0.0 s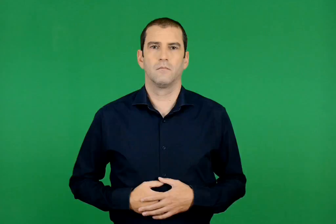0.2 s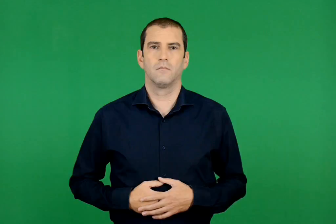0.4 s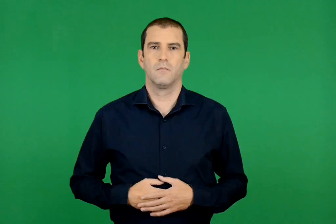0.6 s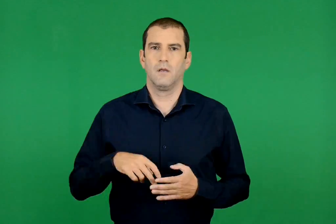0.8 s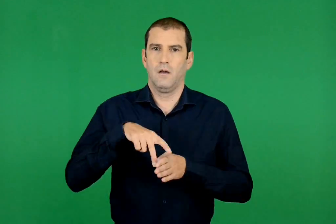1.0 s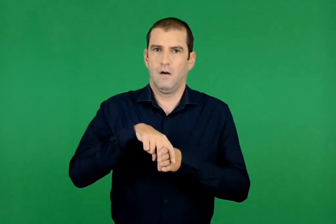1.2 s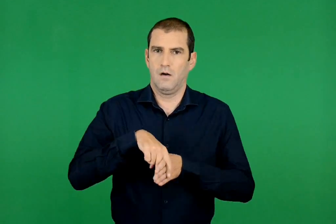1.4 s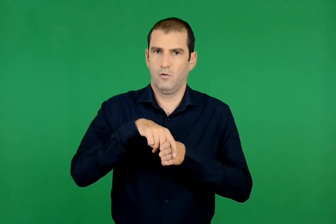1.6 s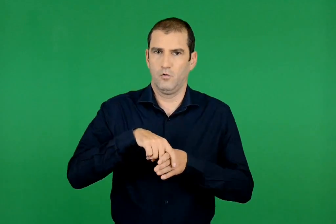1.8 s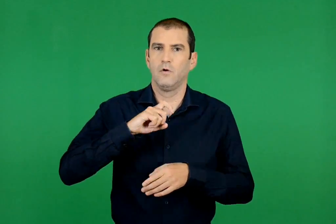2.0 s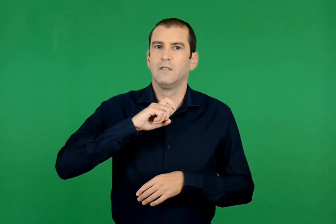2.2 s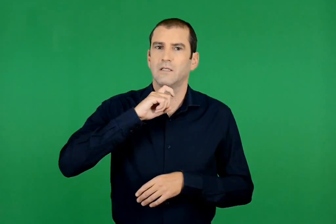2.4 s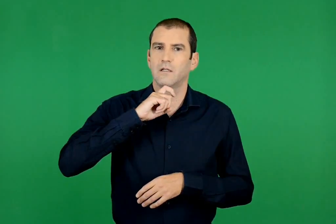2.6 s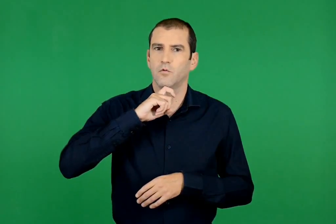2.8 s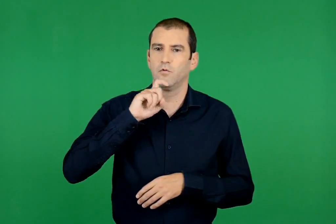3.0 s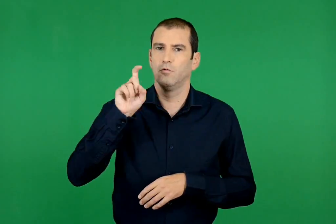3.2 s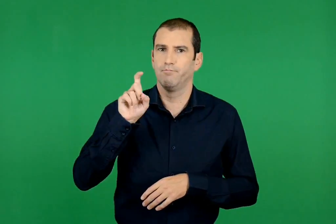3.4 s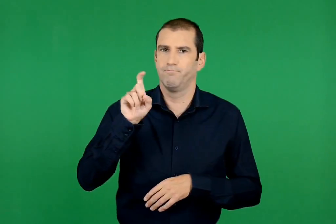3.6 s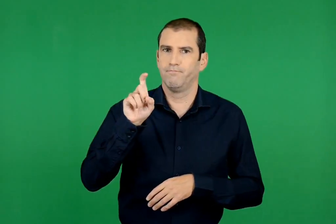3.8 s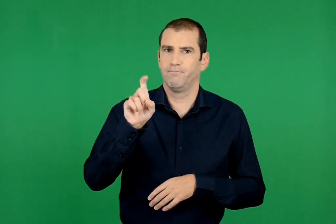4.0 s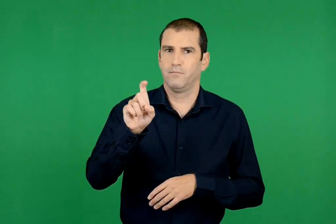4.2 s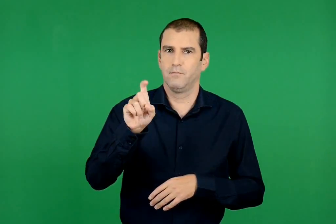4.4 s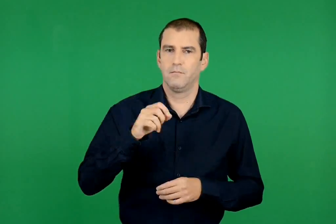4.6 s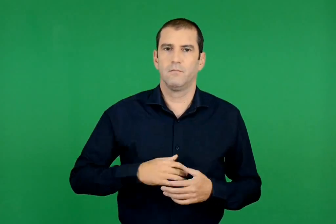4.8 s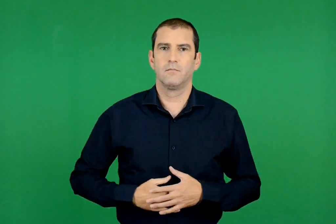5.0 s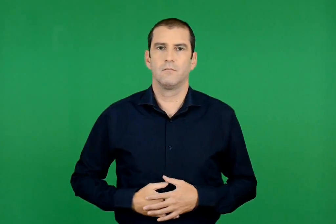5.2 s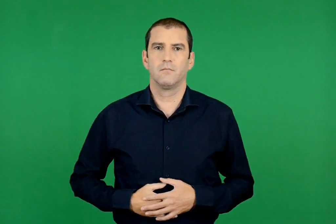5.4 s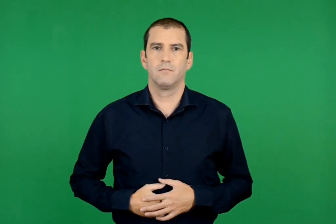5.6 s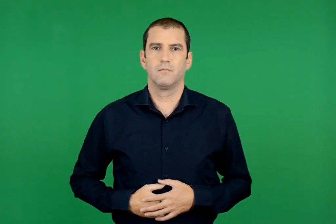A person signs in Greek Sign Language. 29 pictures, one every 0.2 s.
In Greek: το ξύλινο άλογο
